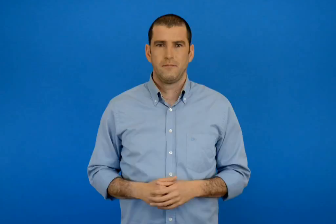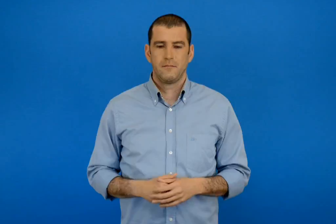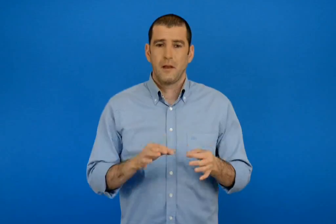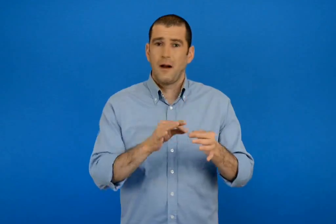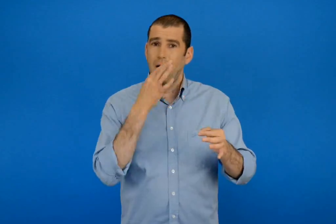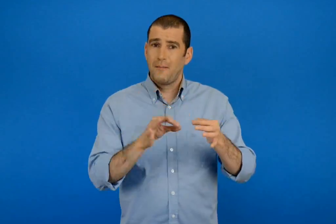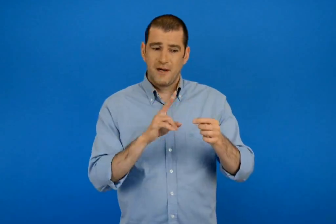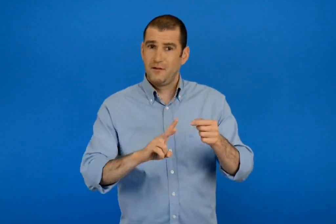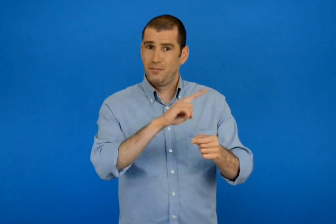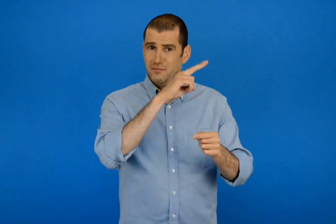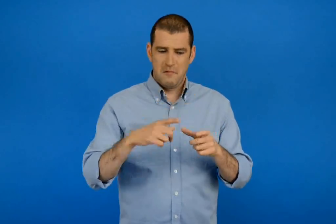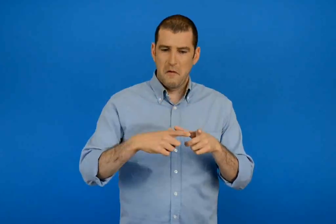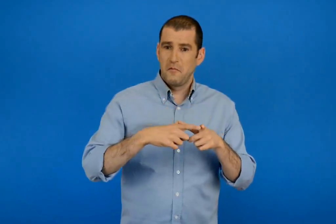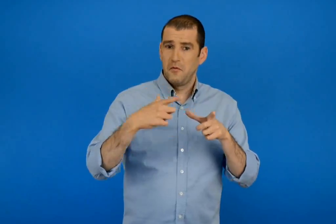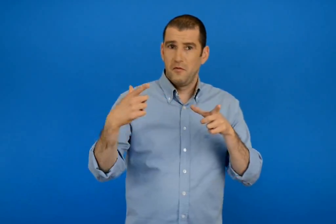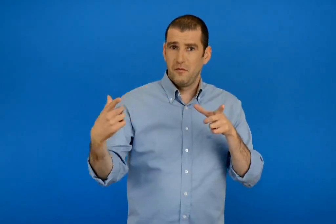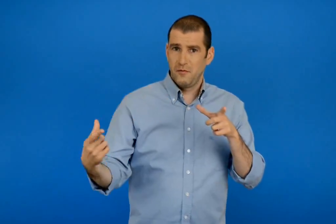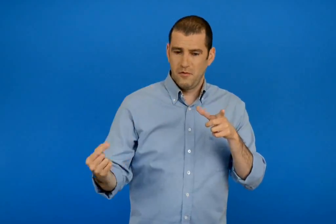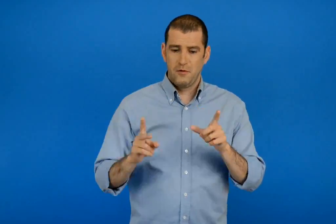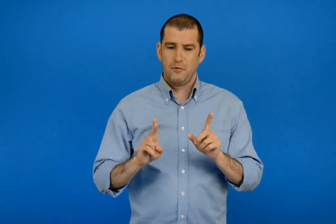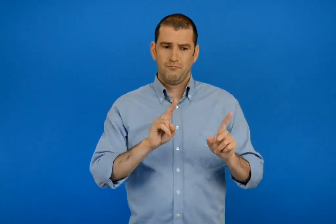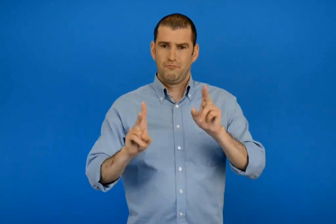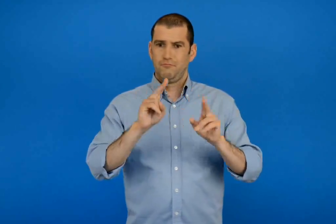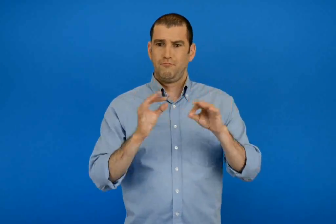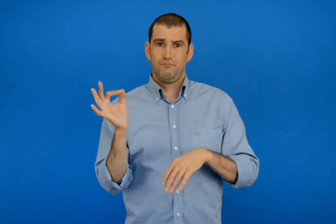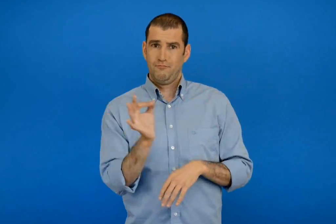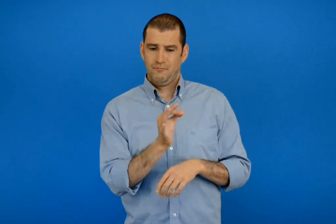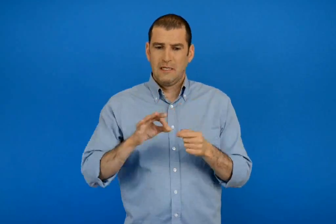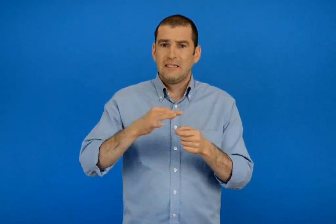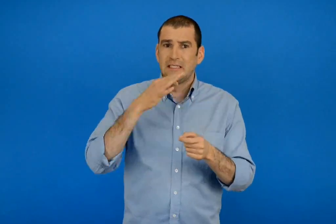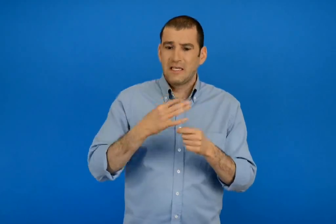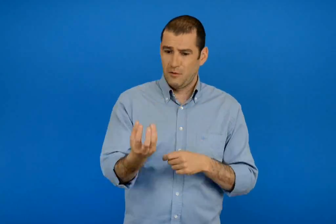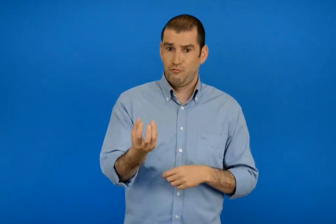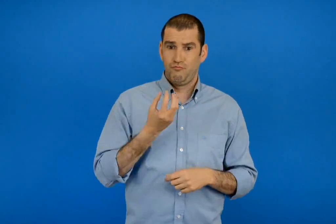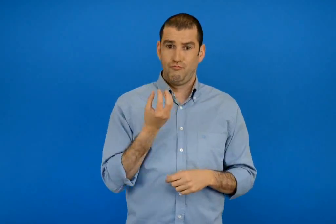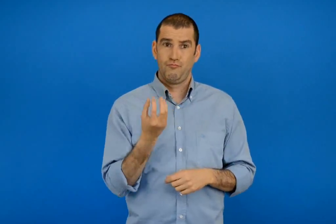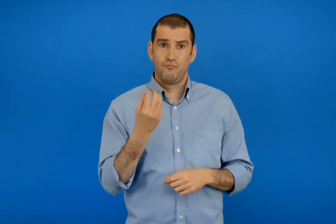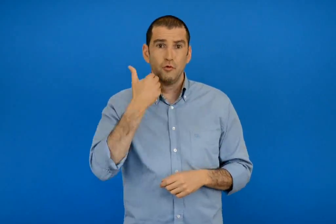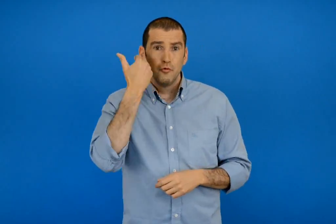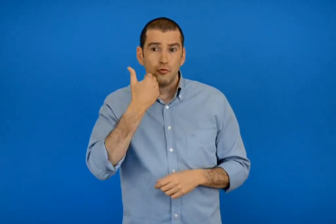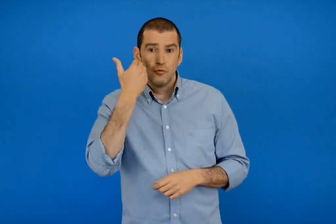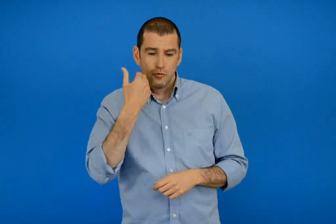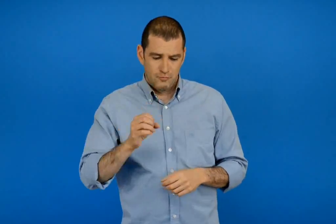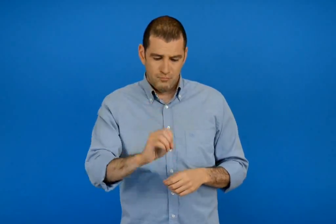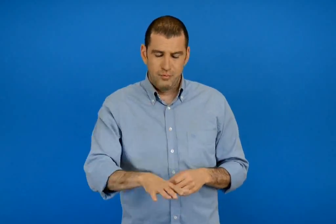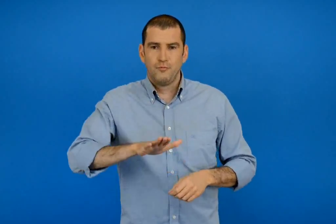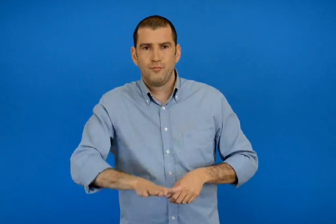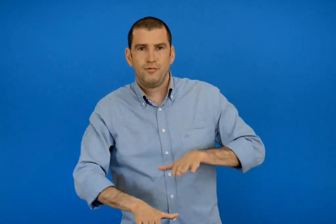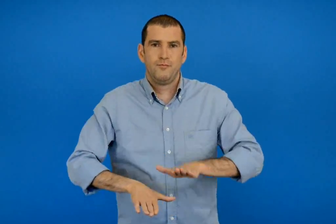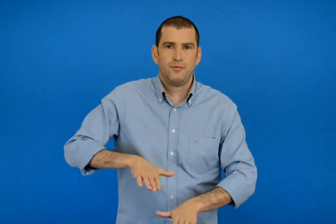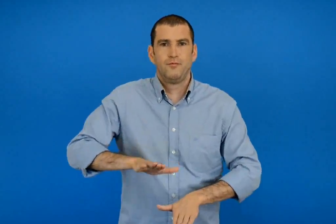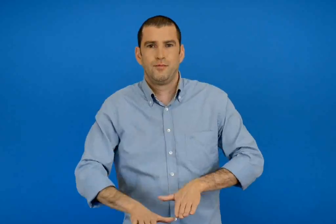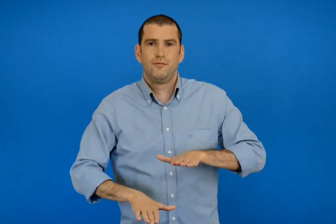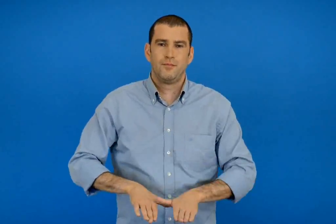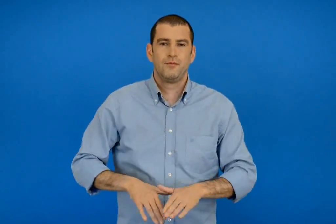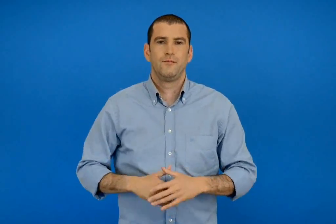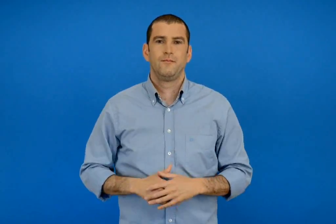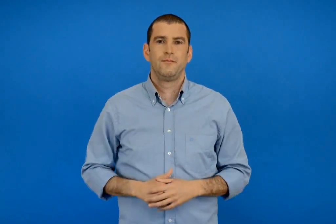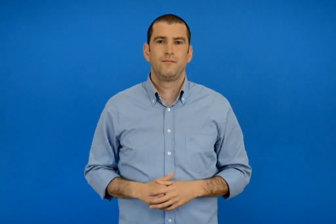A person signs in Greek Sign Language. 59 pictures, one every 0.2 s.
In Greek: αμπέλι μου πλατύφυλλο και καλοκλαδεμενο δώσε σταφύλια κόκκινα να μπω να σε τρυγήσω
